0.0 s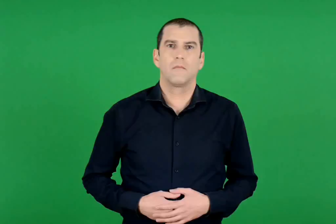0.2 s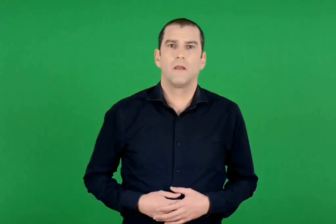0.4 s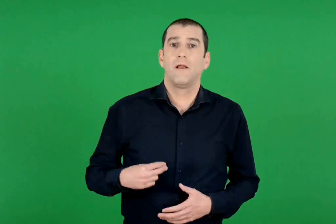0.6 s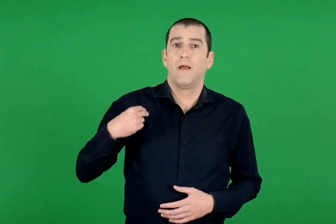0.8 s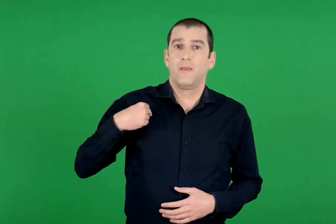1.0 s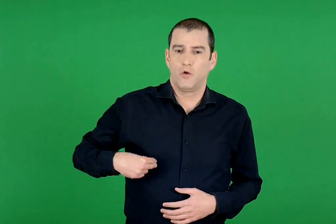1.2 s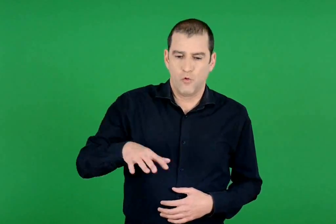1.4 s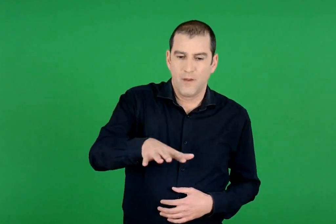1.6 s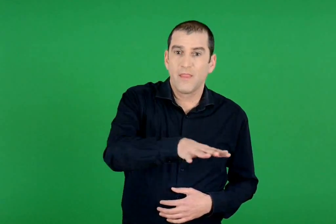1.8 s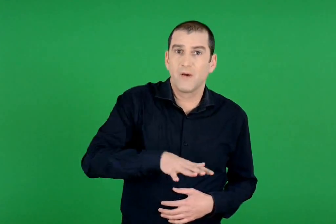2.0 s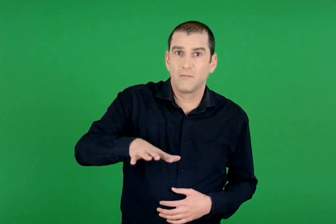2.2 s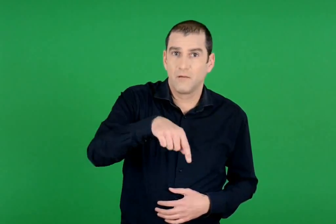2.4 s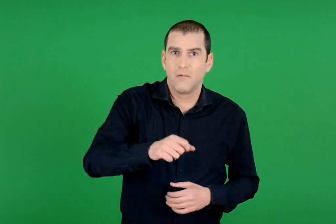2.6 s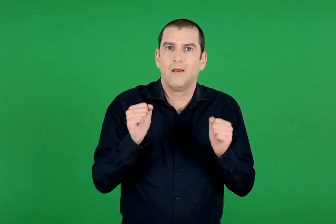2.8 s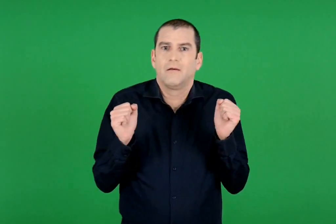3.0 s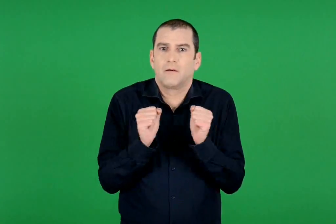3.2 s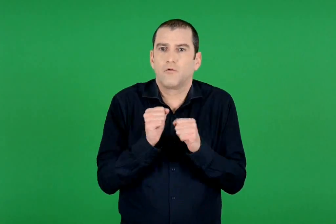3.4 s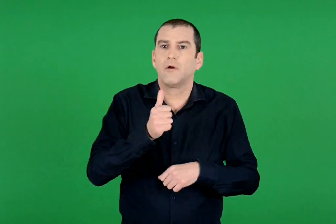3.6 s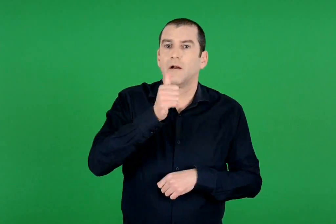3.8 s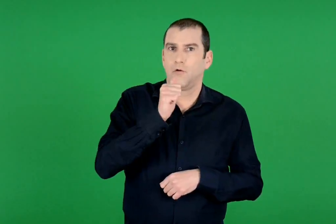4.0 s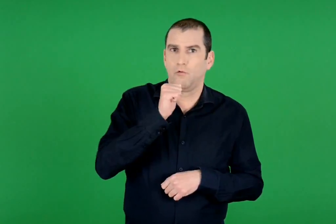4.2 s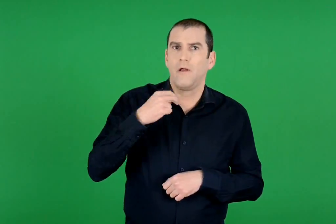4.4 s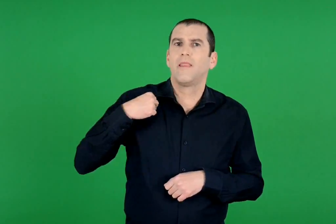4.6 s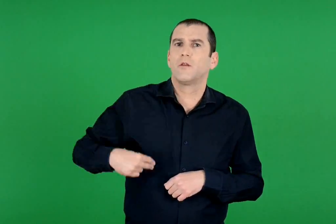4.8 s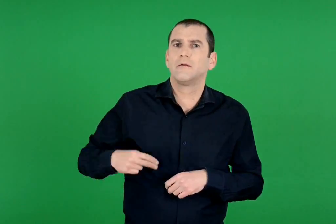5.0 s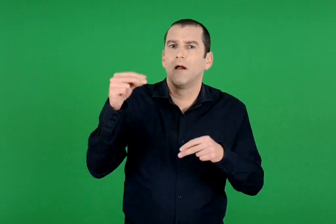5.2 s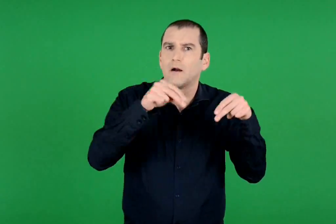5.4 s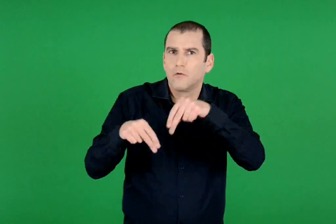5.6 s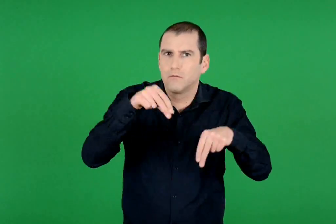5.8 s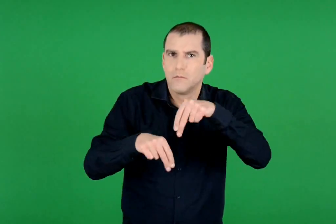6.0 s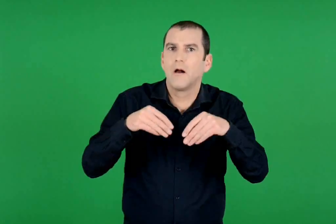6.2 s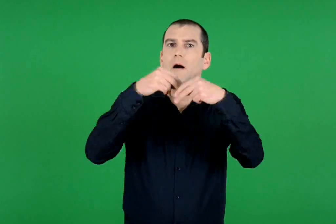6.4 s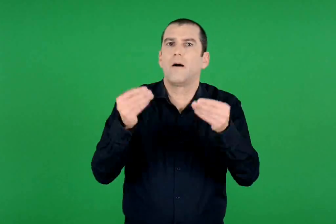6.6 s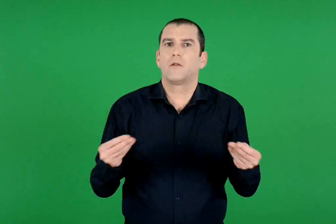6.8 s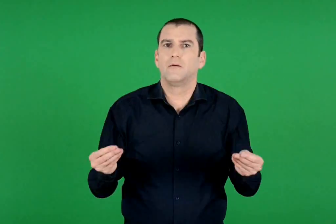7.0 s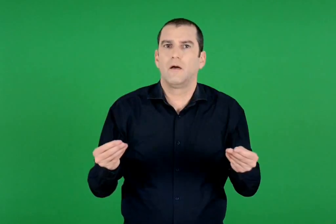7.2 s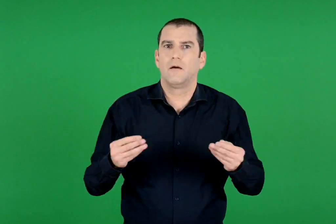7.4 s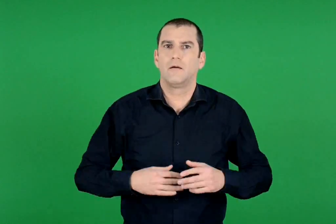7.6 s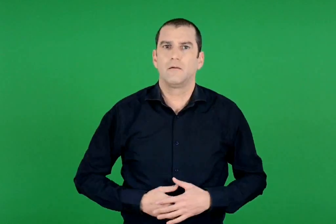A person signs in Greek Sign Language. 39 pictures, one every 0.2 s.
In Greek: αποτελέσματα δημοτικών εκλογών του δημοτικού διαμερίσματος κρύων νερών
